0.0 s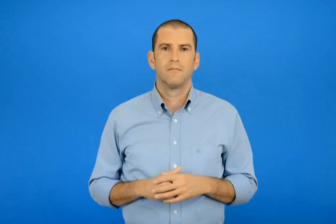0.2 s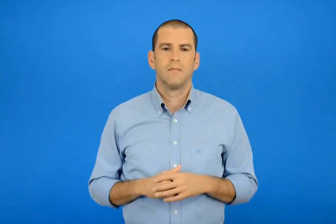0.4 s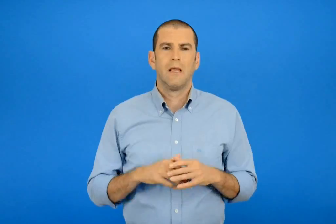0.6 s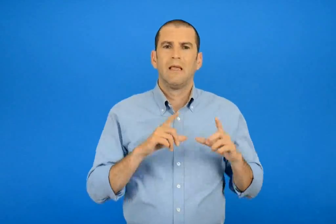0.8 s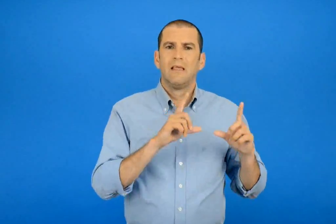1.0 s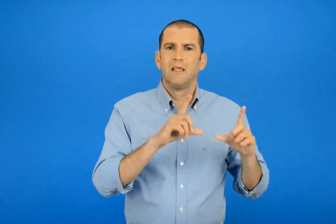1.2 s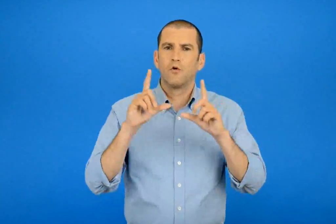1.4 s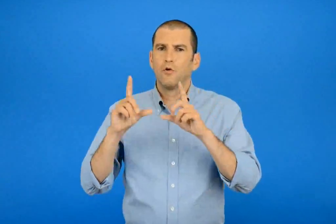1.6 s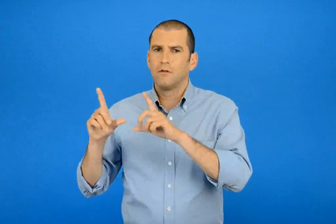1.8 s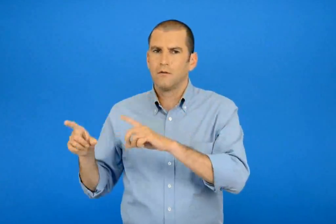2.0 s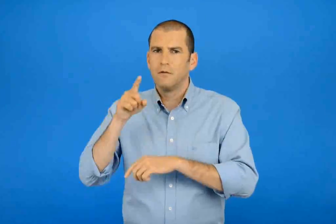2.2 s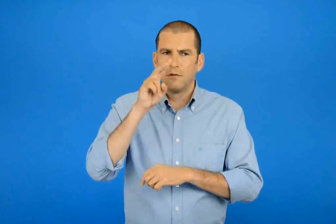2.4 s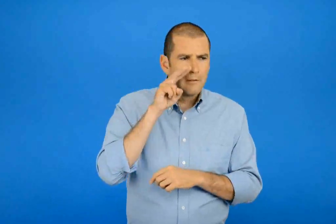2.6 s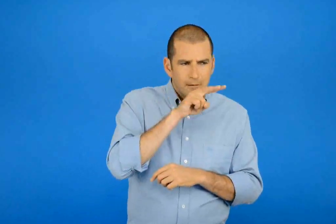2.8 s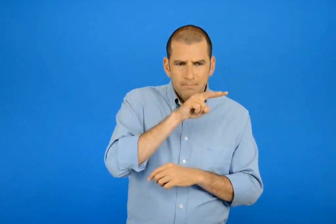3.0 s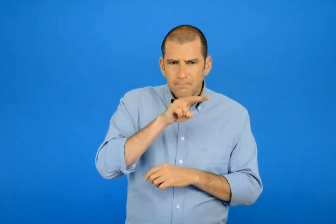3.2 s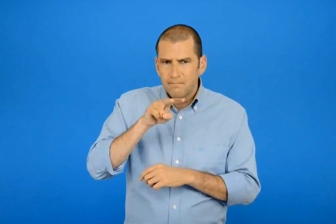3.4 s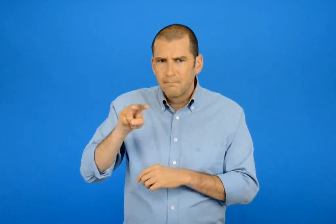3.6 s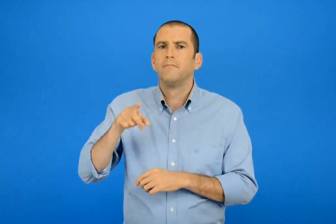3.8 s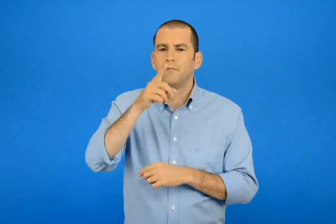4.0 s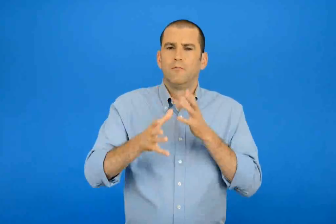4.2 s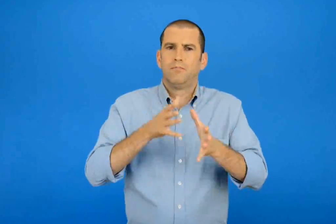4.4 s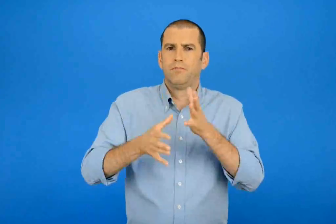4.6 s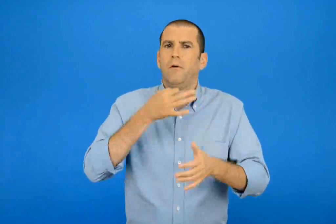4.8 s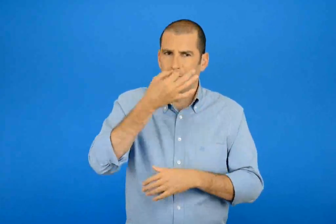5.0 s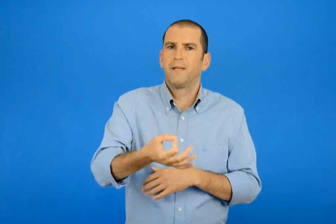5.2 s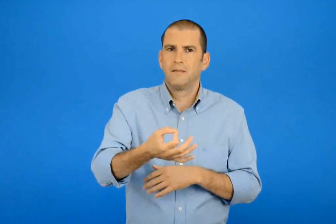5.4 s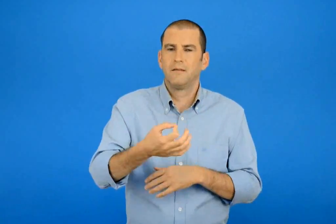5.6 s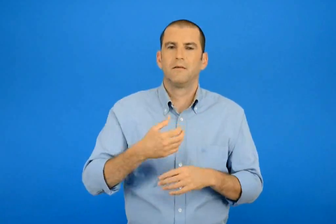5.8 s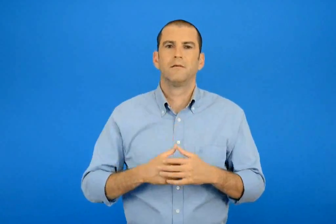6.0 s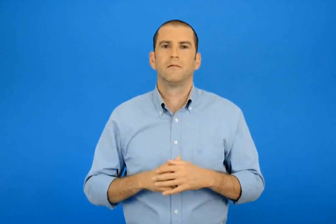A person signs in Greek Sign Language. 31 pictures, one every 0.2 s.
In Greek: παρατήρησε τις εικόνες και πες
